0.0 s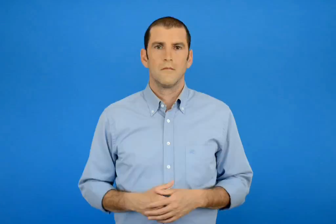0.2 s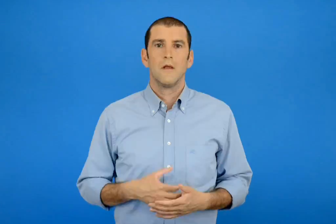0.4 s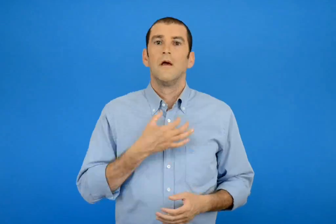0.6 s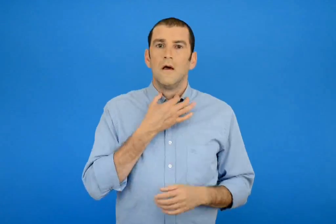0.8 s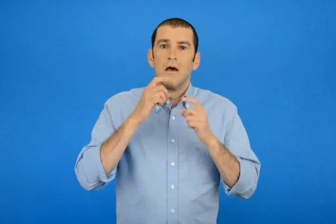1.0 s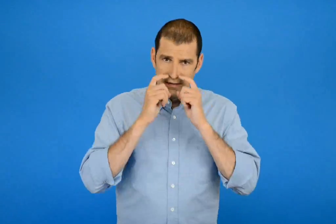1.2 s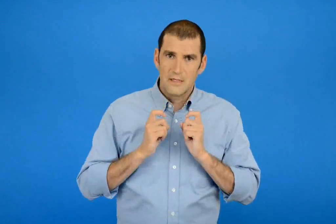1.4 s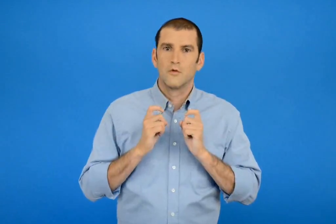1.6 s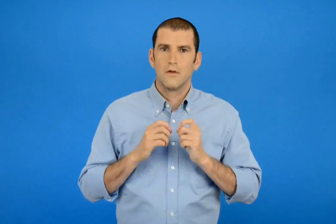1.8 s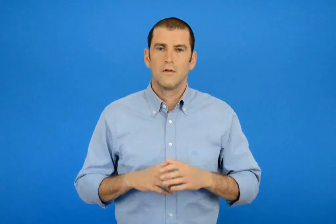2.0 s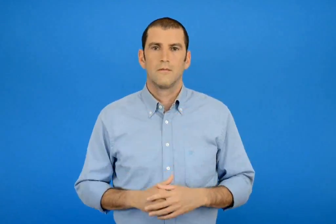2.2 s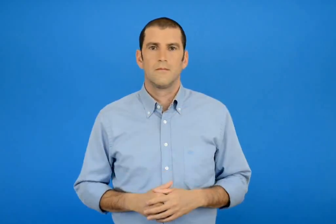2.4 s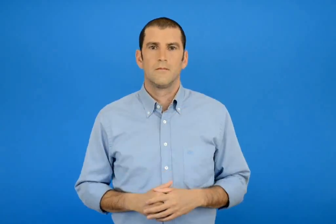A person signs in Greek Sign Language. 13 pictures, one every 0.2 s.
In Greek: χρειάζονται
